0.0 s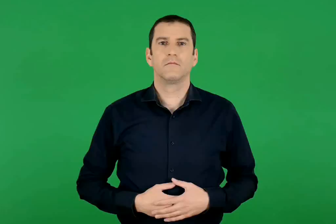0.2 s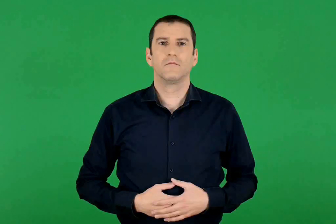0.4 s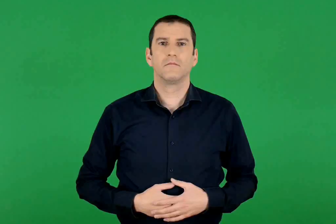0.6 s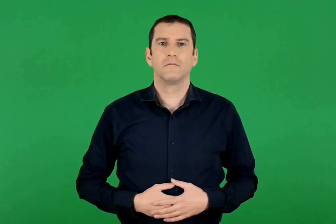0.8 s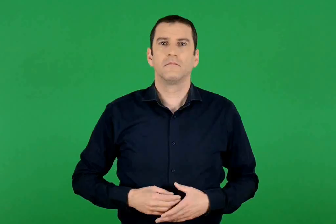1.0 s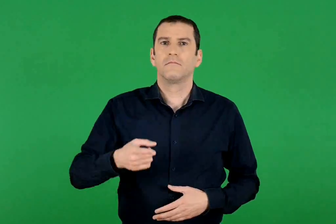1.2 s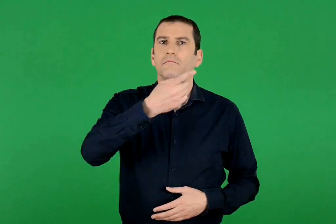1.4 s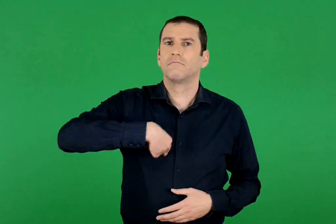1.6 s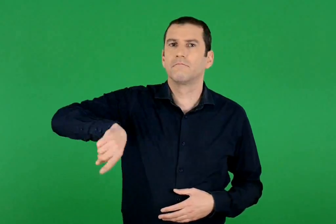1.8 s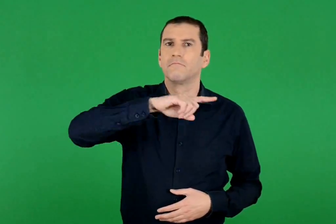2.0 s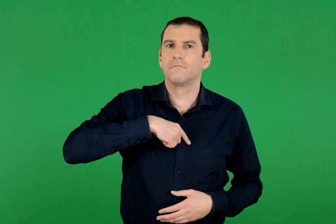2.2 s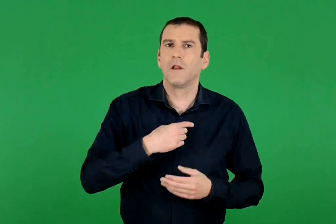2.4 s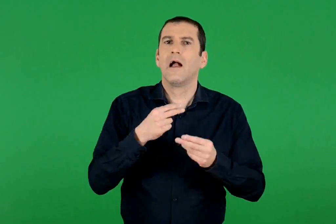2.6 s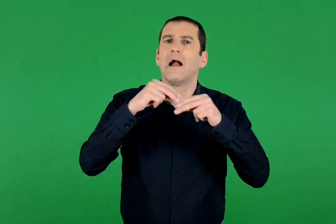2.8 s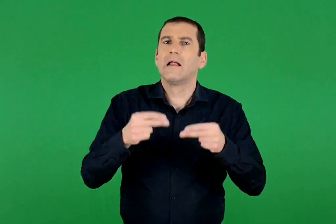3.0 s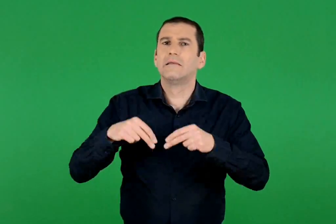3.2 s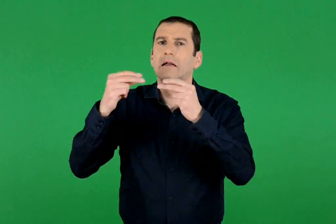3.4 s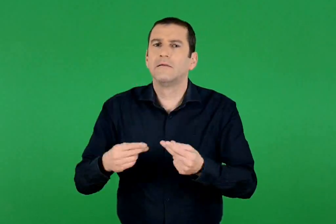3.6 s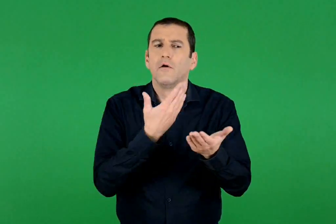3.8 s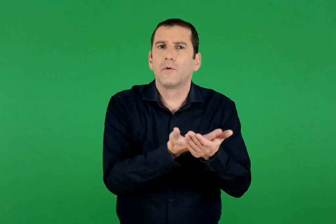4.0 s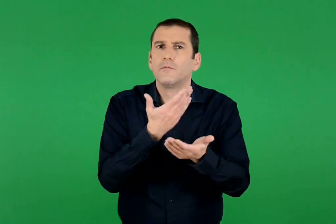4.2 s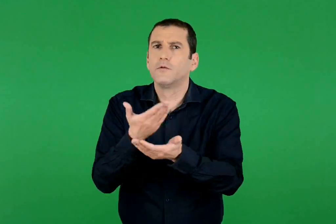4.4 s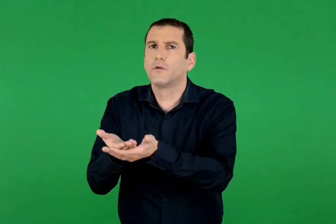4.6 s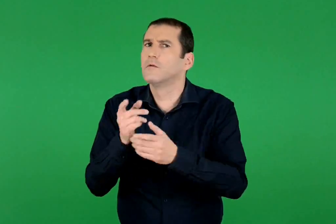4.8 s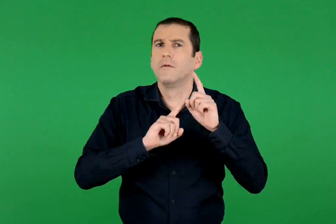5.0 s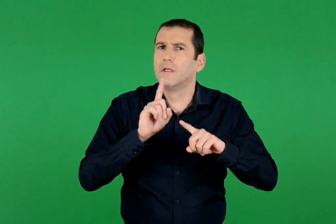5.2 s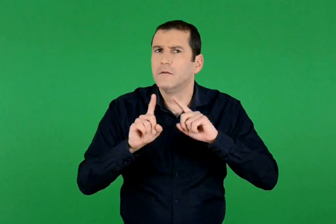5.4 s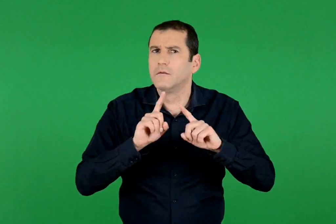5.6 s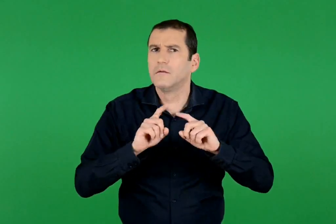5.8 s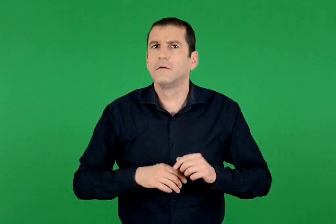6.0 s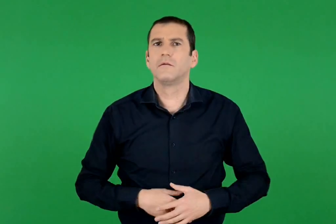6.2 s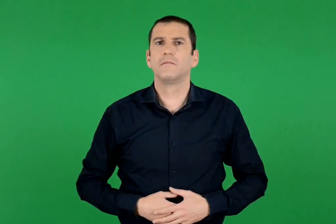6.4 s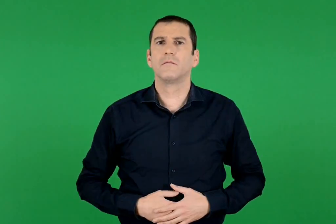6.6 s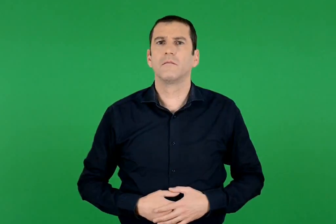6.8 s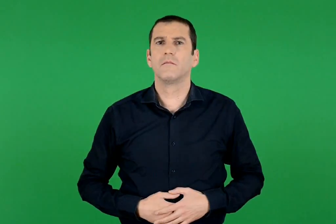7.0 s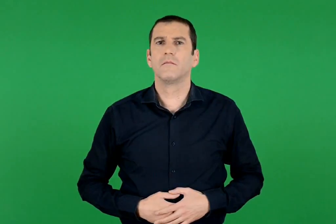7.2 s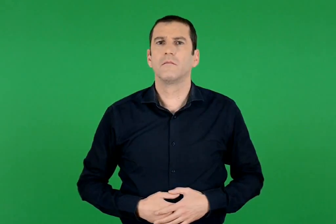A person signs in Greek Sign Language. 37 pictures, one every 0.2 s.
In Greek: ποιες είναι οι λύσεις που προτείνουμε ;
